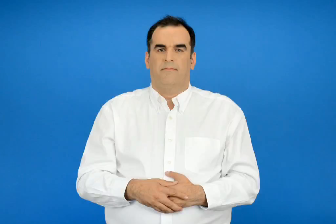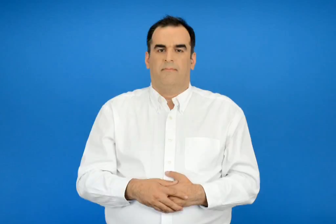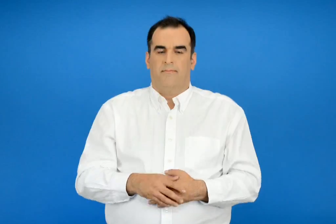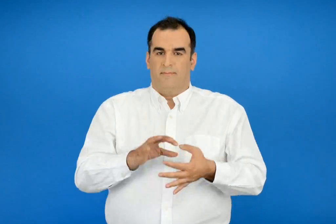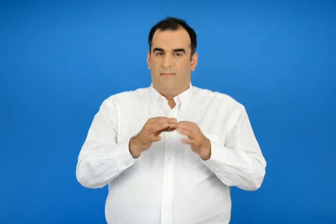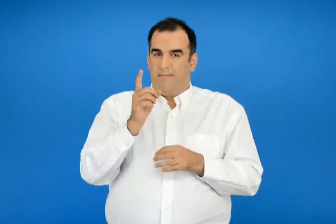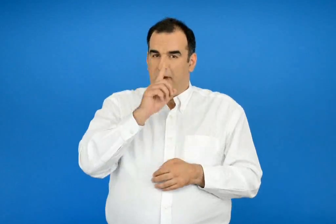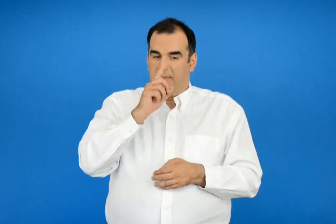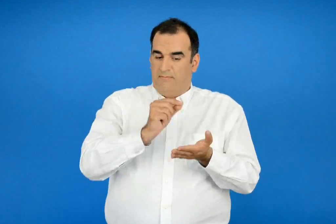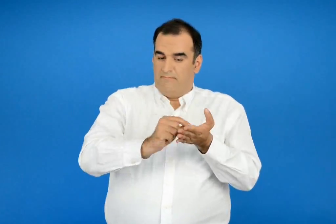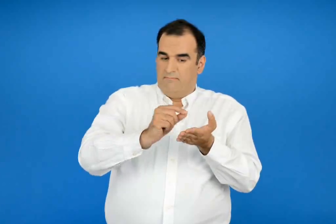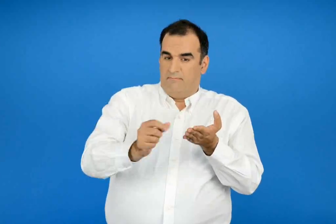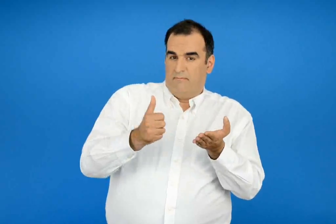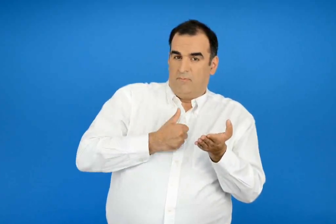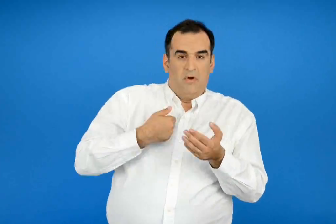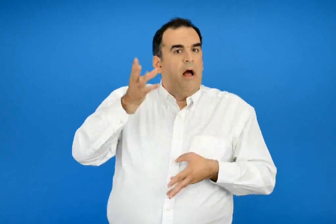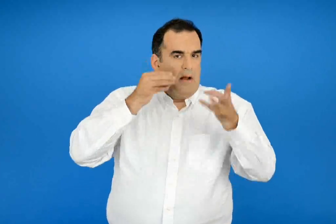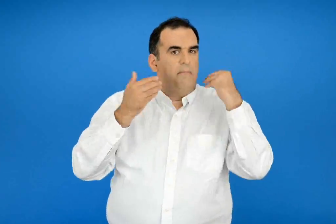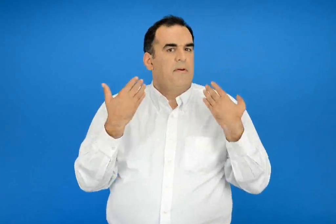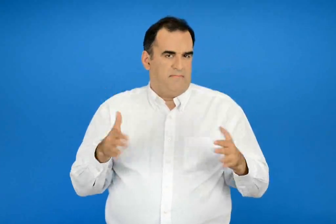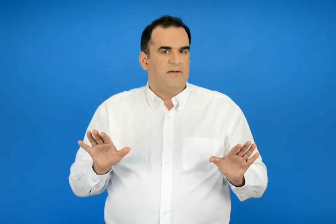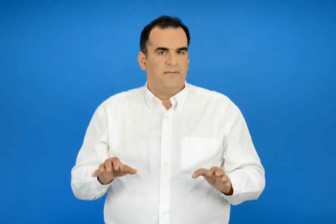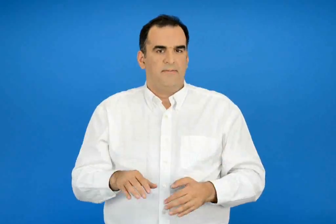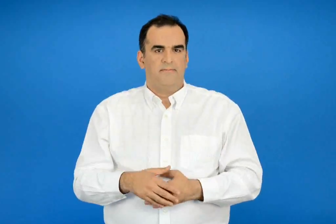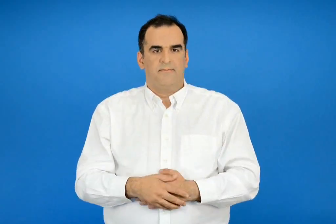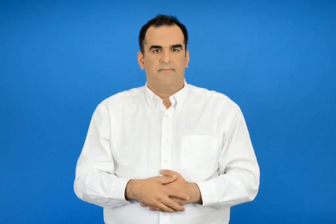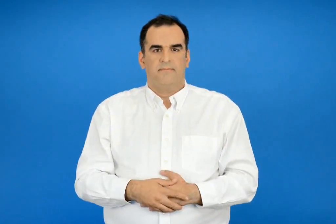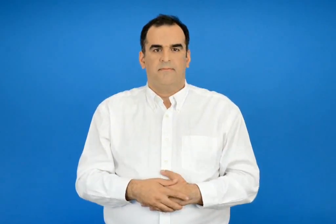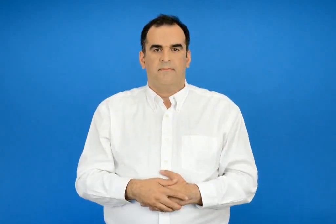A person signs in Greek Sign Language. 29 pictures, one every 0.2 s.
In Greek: έμαθα να φτιάχνω τα δικά μου παραμύθια
